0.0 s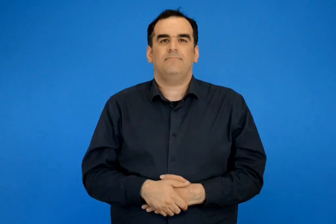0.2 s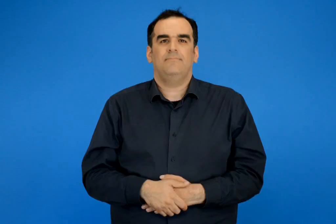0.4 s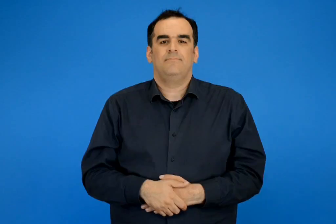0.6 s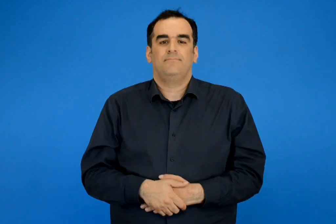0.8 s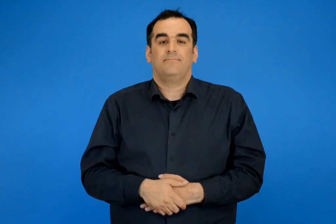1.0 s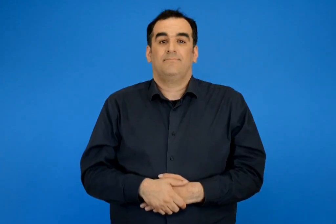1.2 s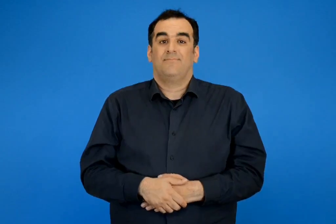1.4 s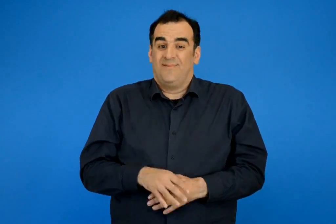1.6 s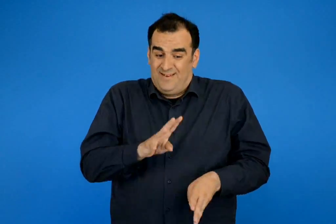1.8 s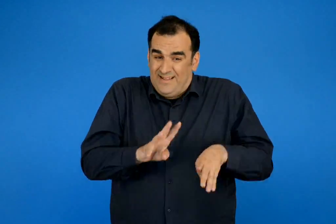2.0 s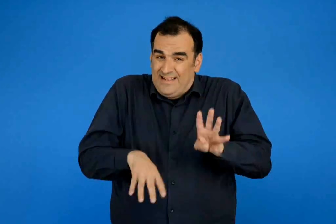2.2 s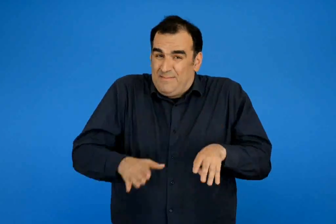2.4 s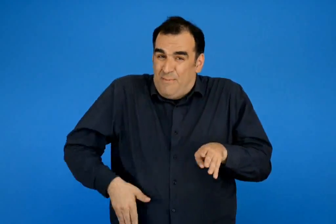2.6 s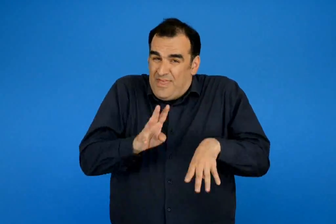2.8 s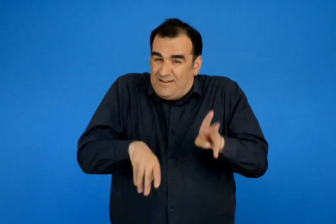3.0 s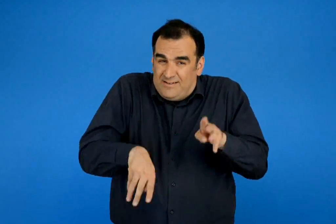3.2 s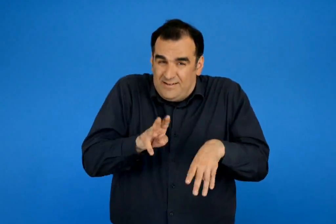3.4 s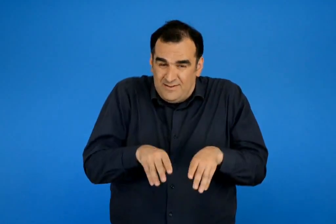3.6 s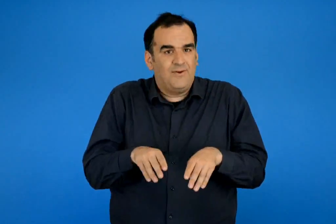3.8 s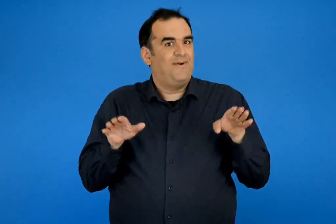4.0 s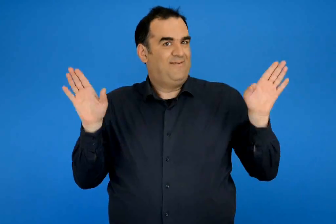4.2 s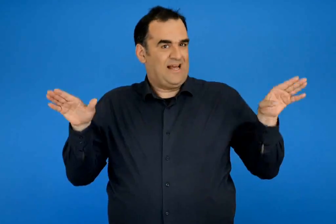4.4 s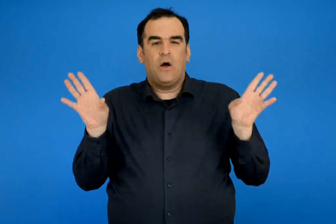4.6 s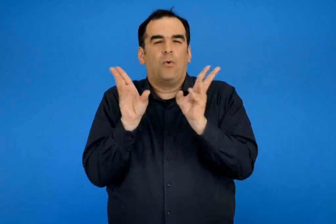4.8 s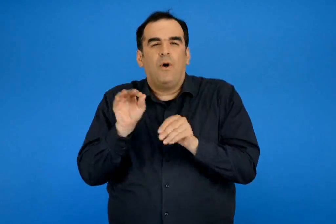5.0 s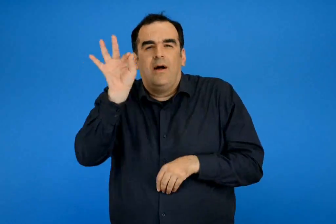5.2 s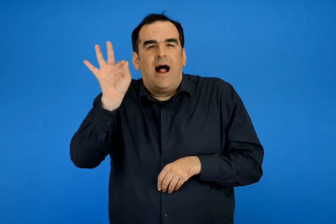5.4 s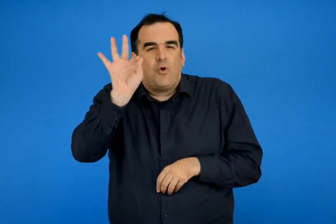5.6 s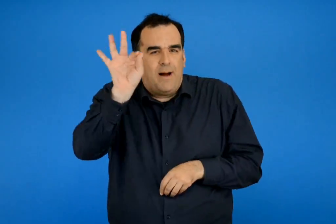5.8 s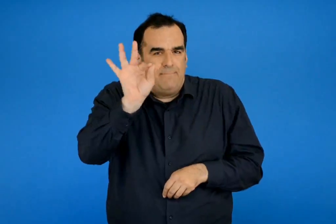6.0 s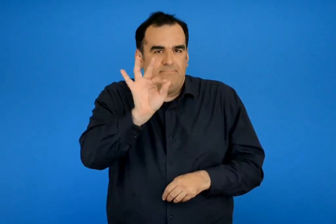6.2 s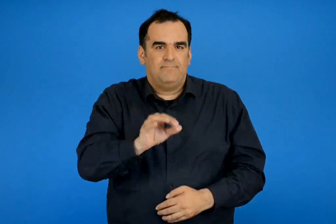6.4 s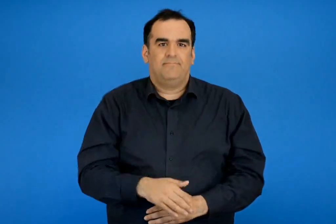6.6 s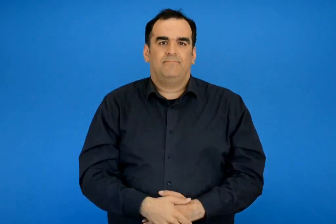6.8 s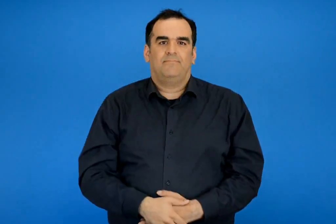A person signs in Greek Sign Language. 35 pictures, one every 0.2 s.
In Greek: με πολλά ποδιά και φτερά έντομα
